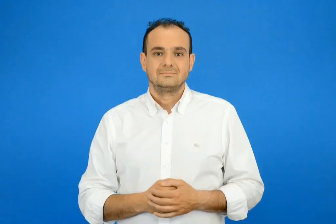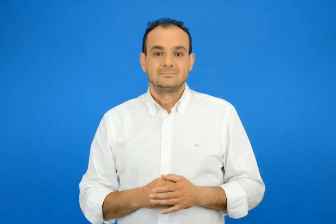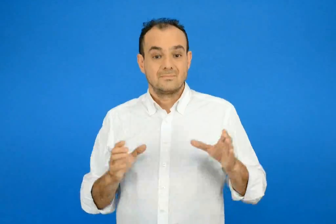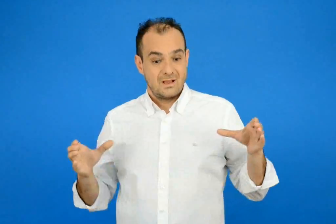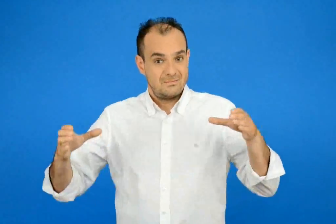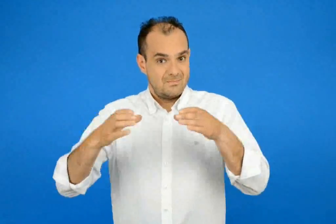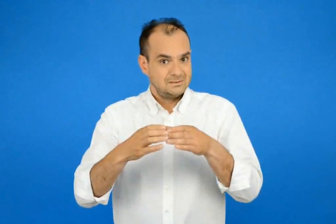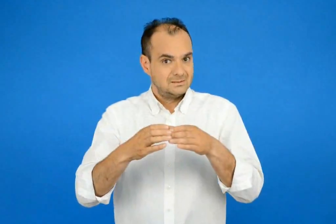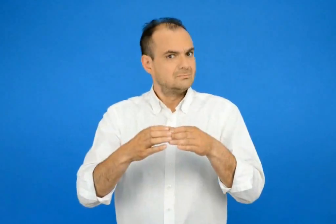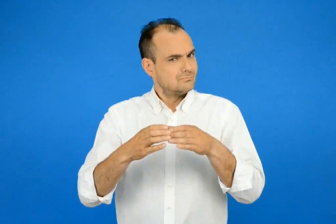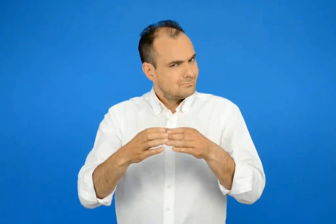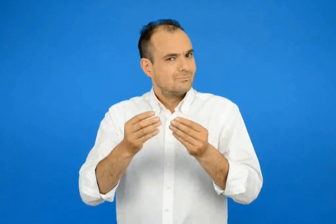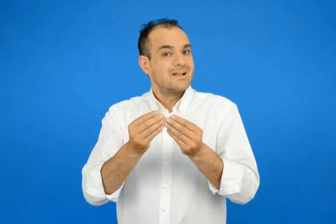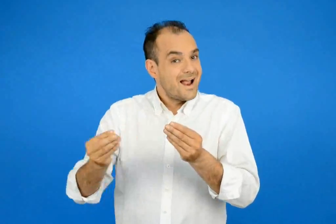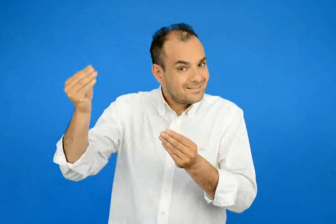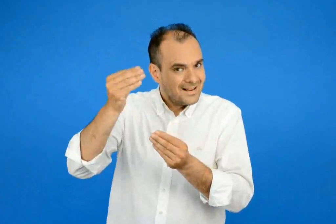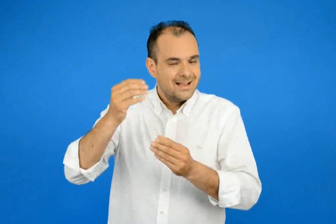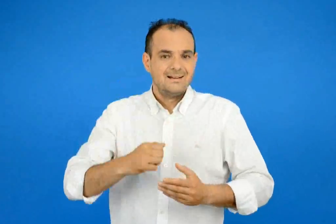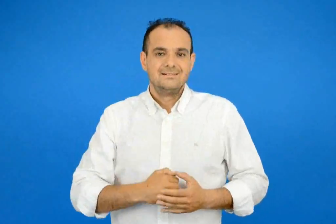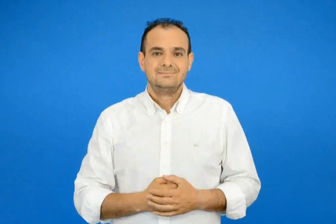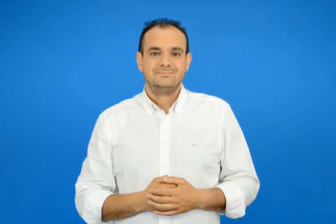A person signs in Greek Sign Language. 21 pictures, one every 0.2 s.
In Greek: μαζί είναι καλυτέρα
